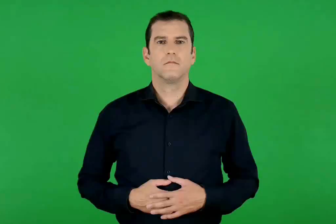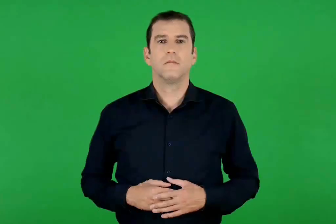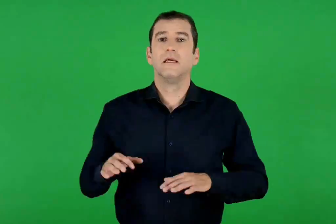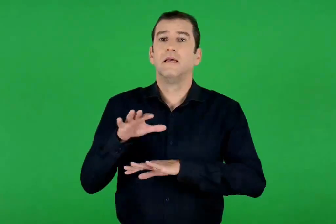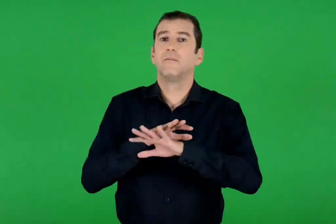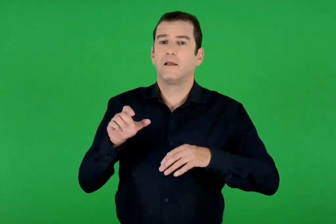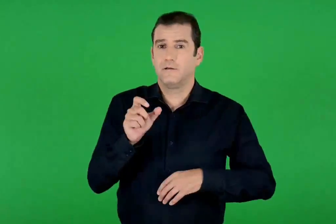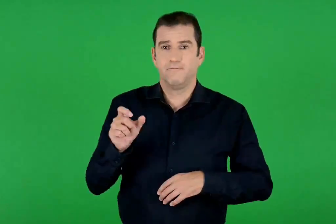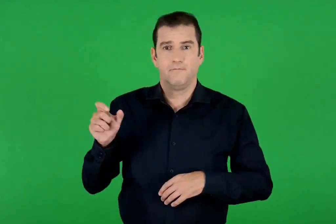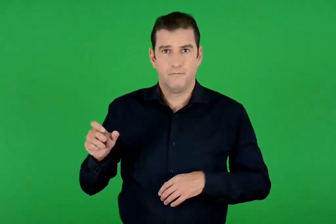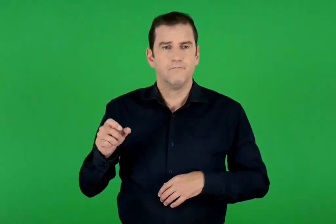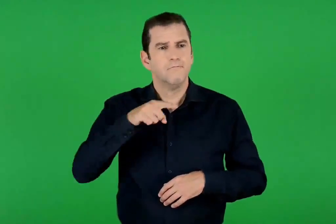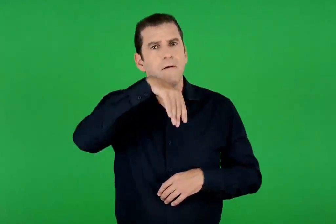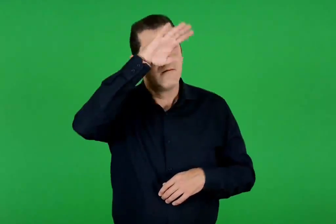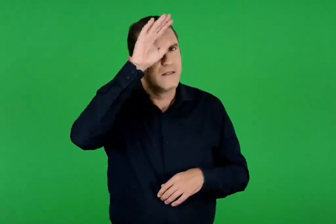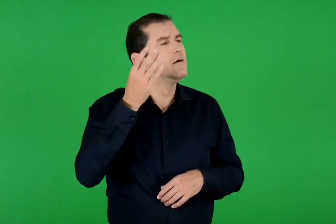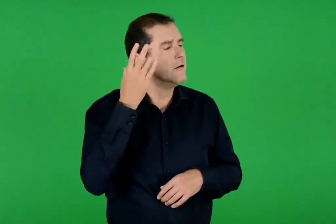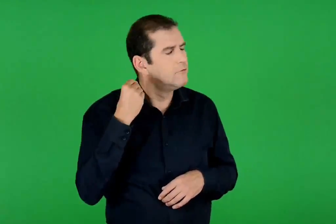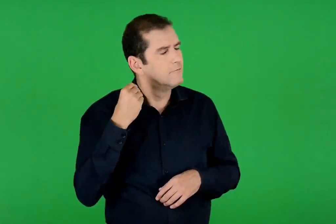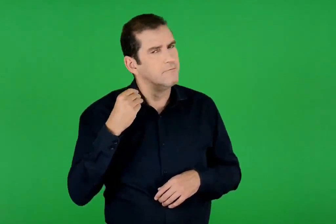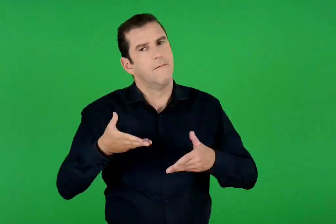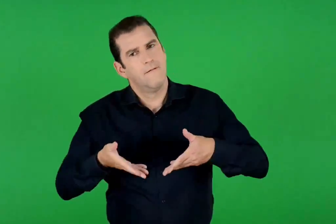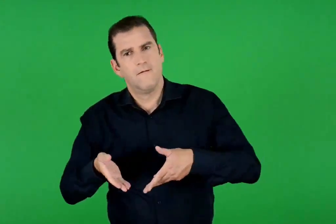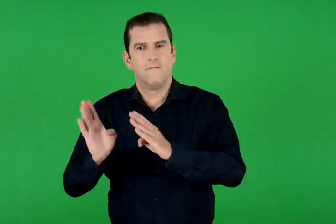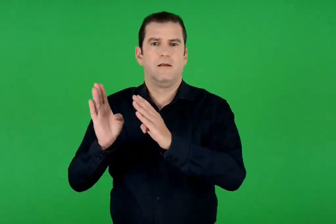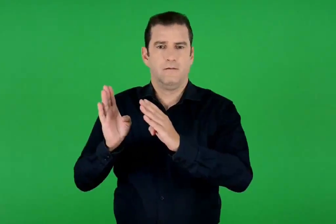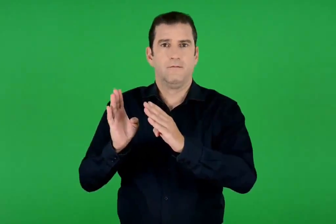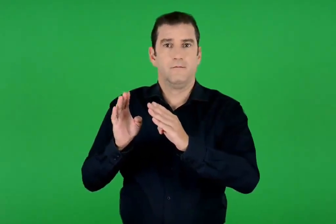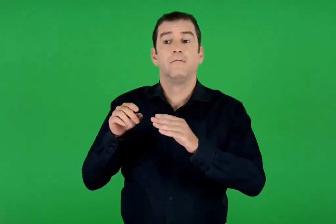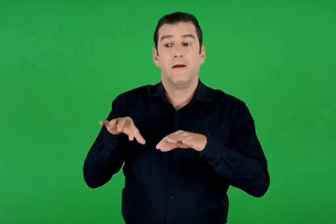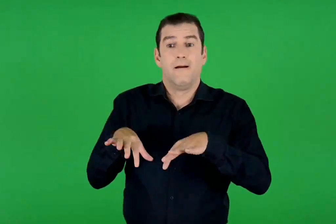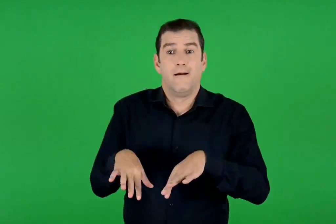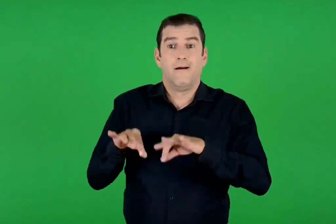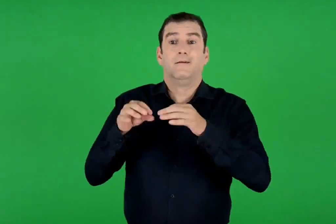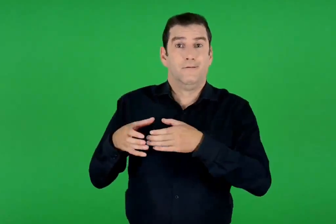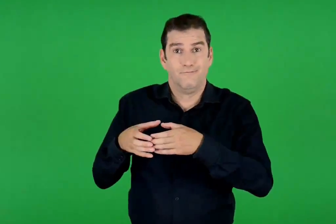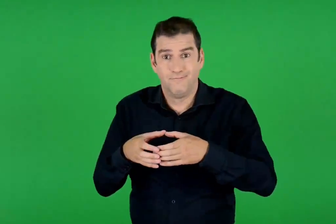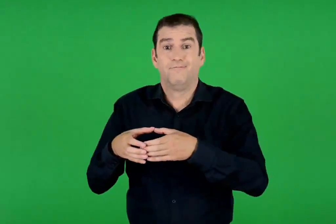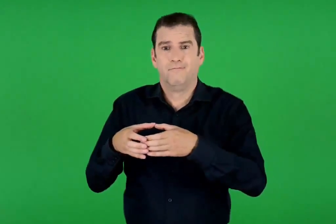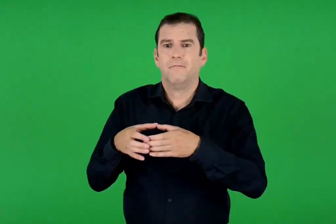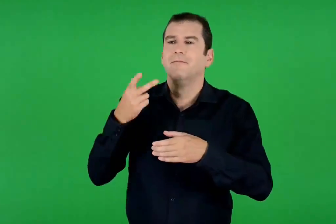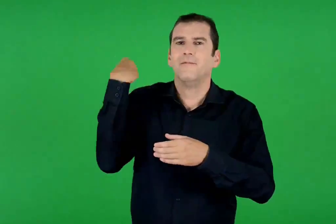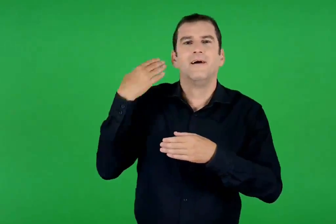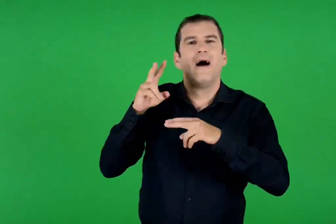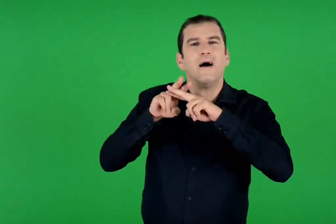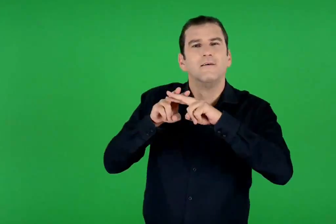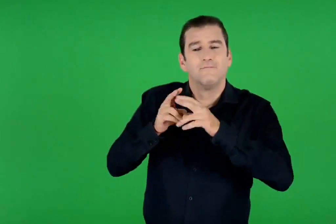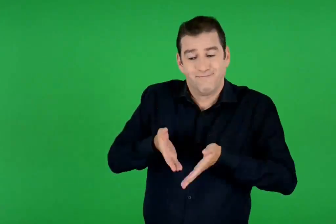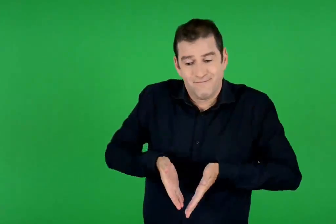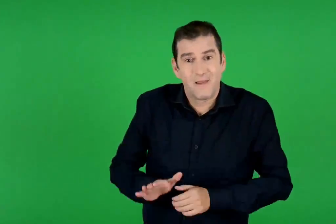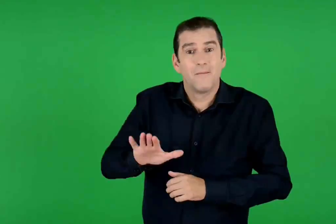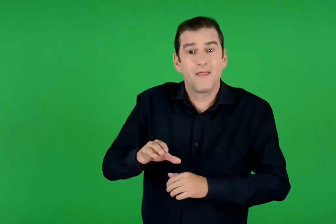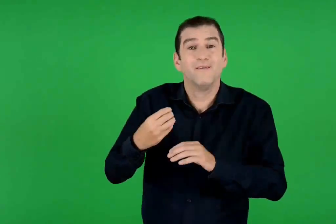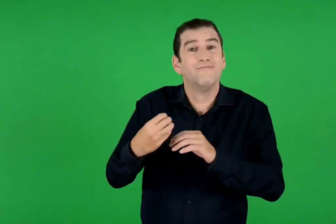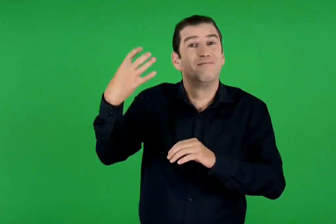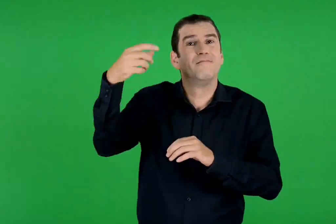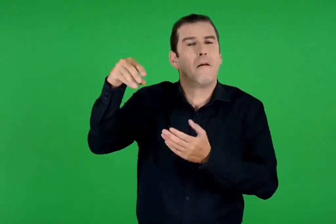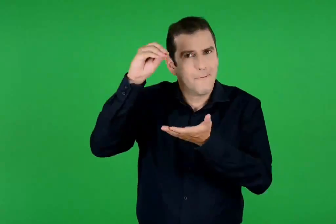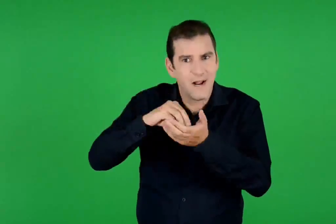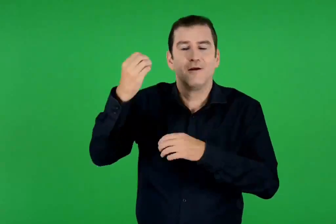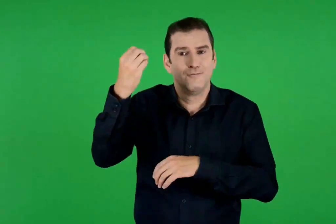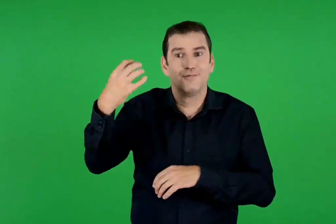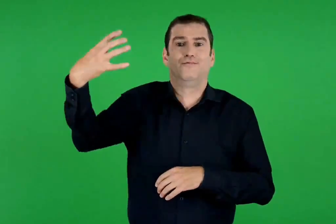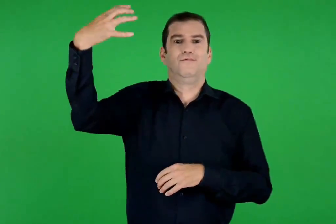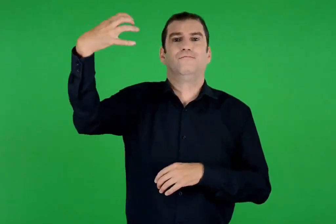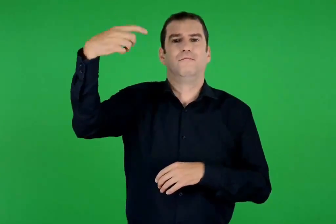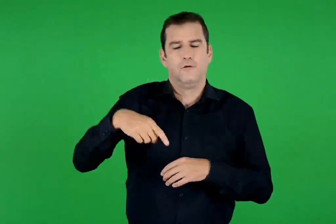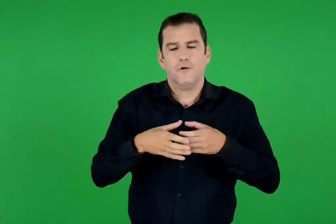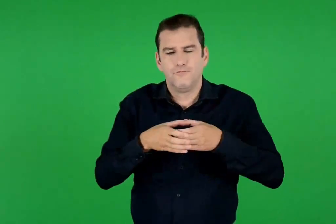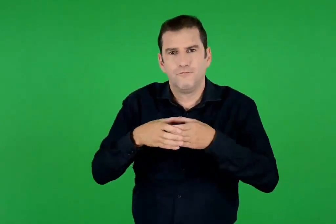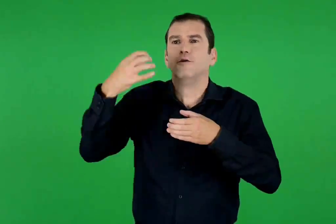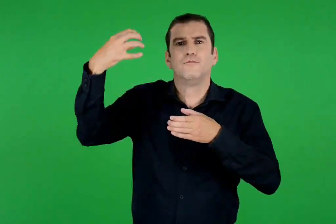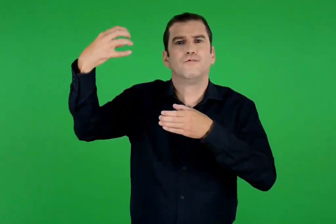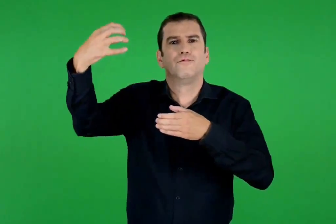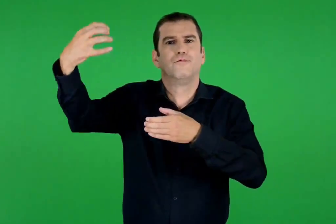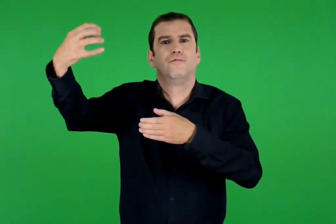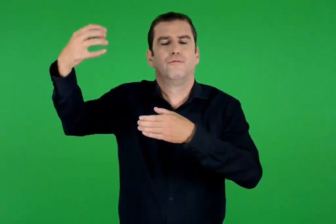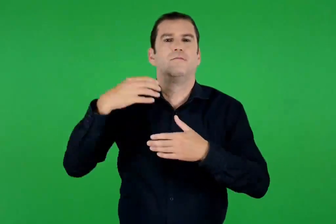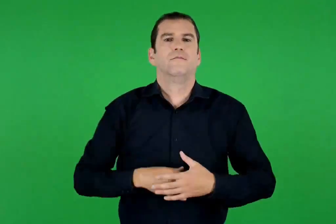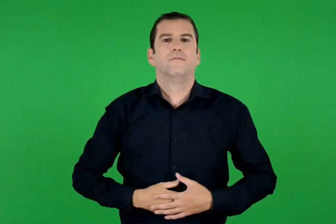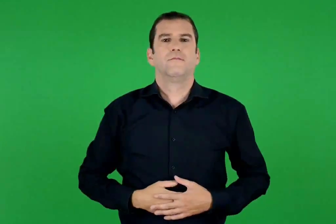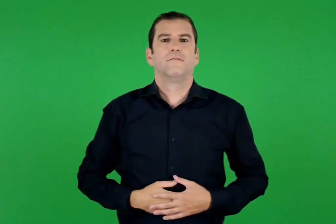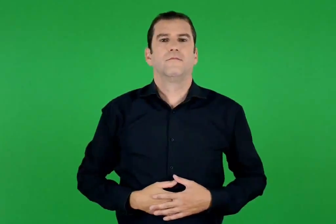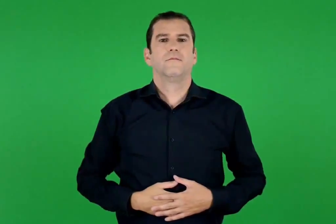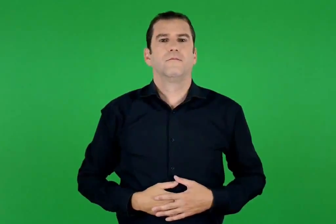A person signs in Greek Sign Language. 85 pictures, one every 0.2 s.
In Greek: οι μάγοι άκουσαν τον βασιλιά κι έφυγαν. μόλις ξεκίνησαν , ξαναφάνηκε το άστρο που είχαν δει να ανατέλλει με τη γέννηση του παιδιού , και προχωρούσε μπροστά τους·
